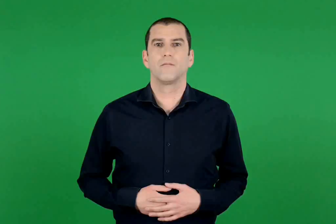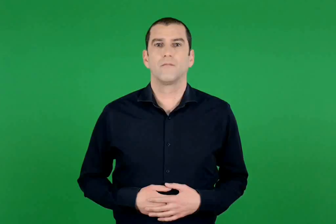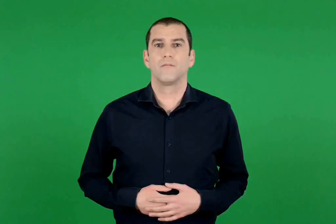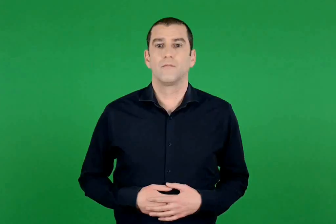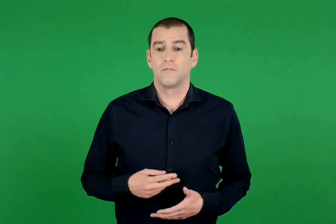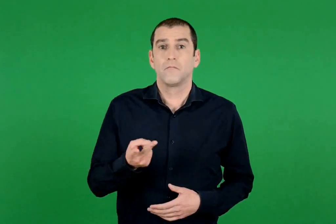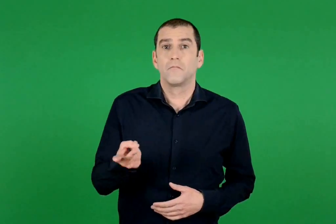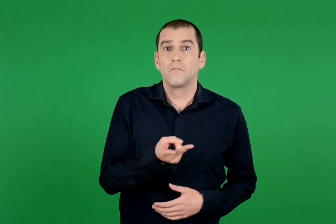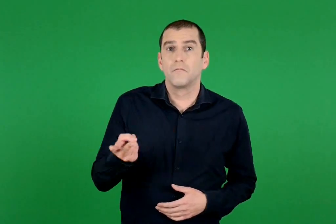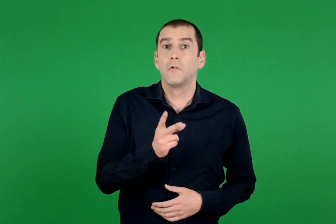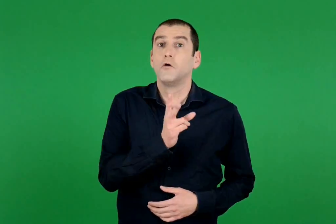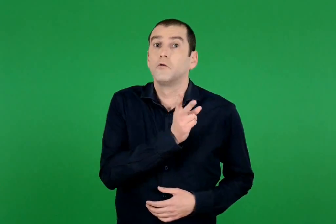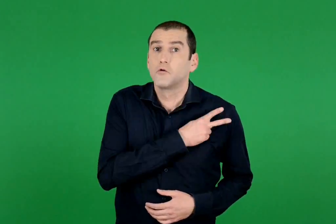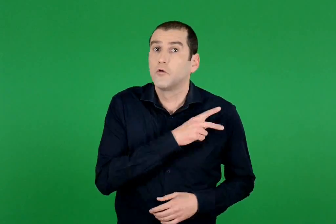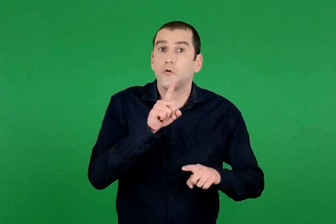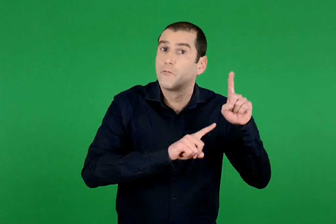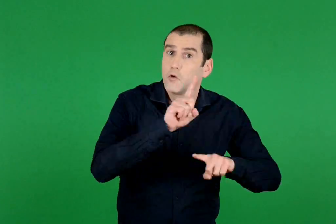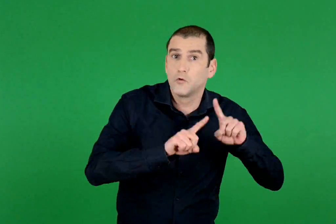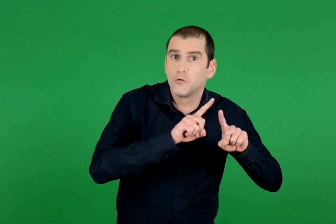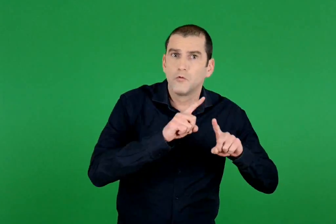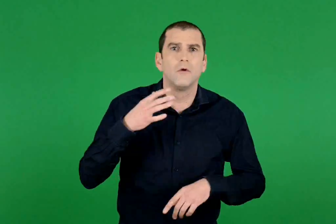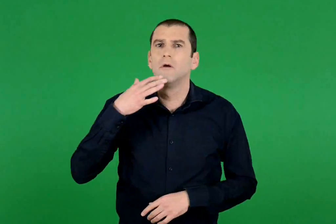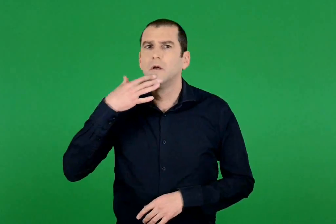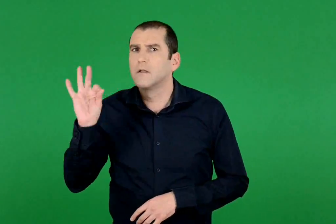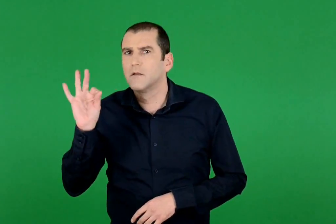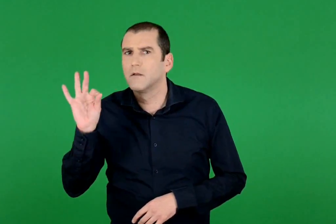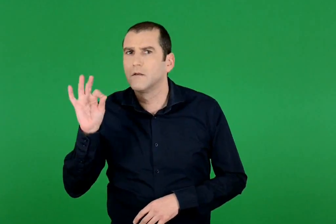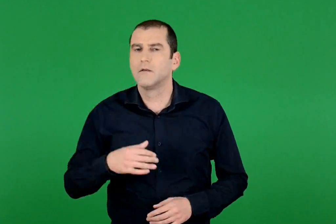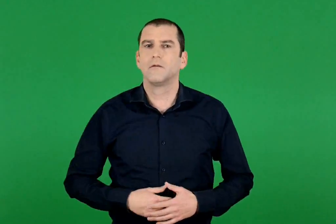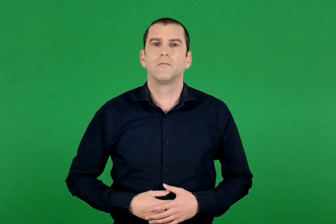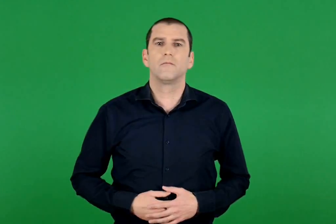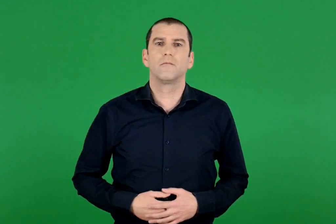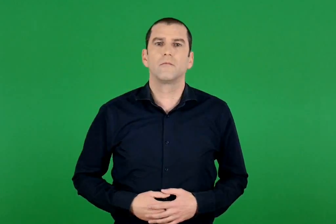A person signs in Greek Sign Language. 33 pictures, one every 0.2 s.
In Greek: ποιος έχει δίκιο και γιατί ;
